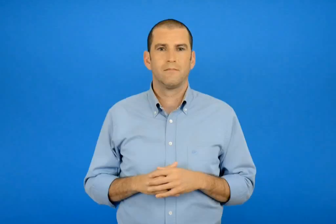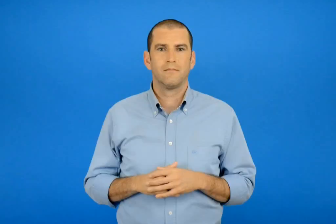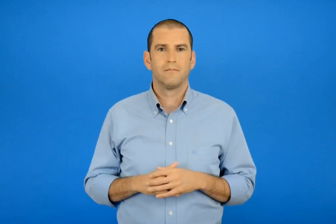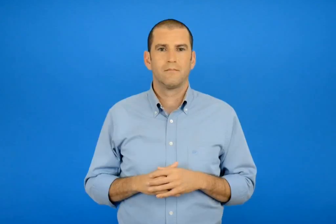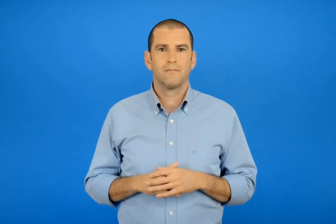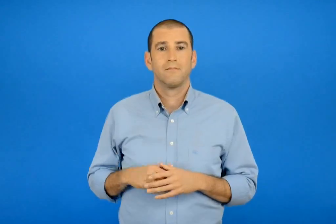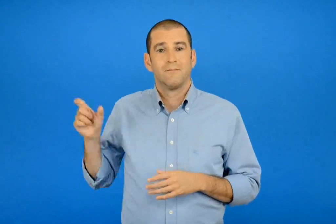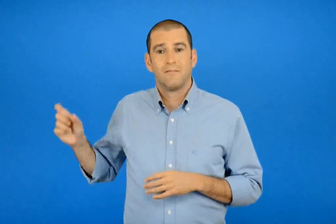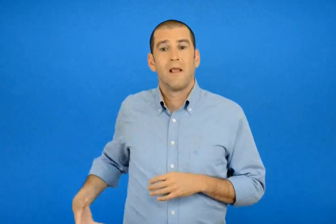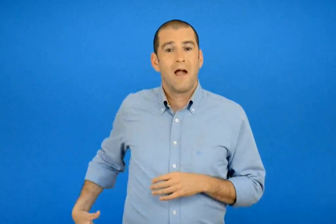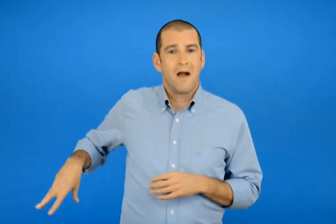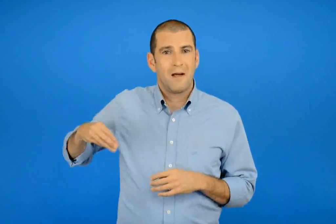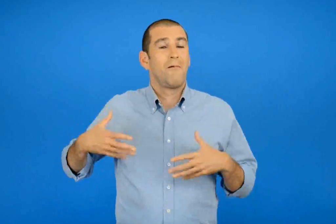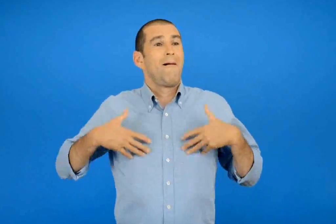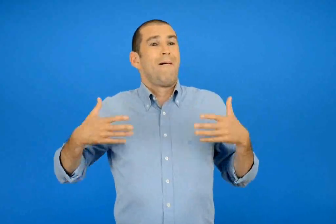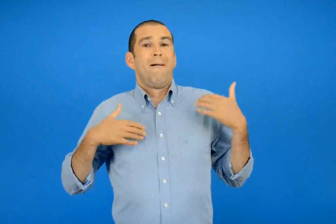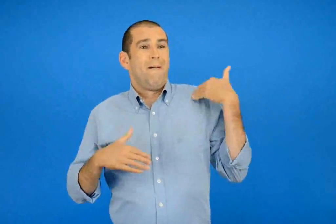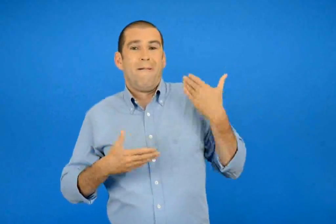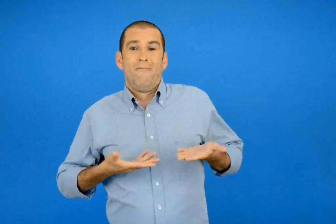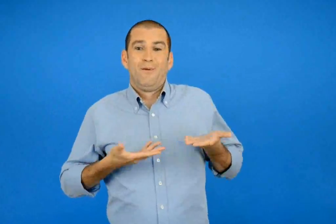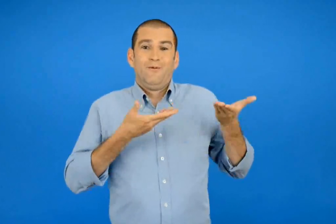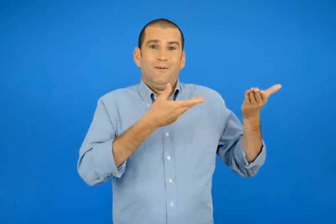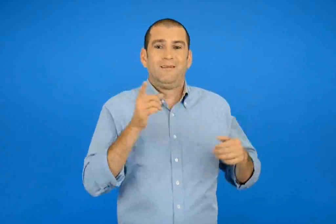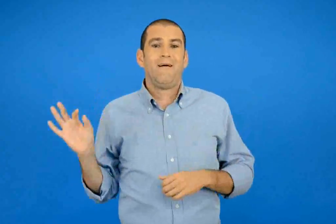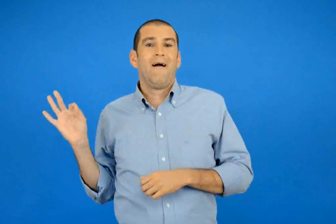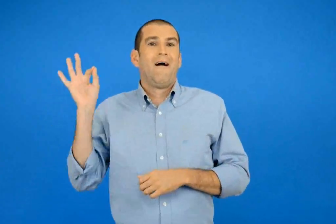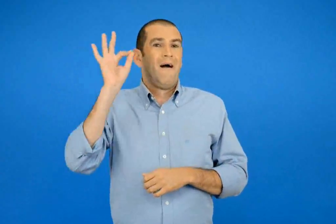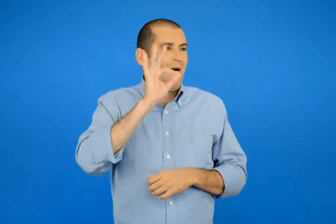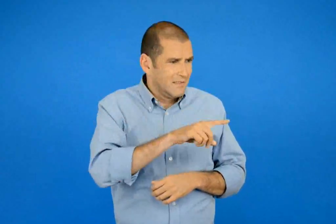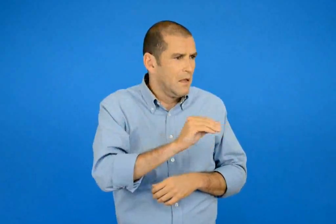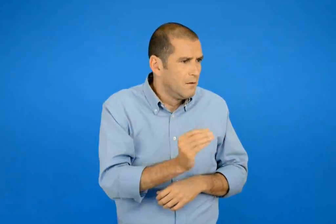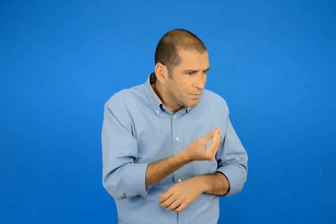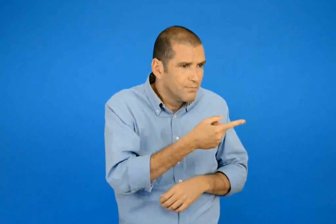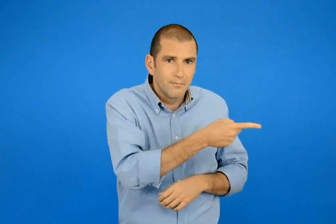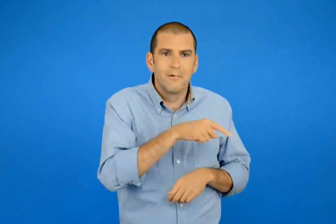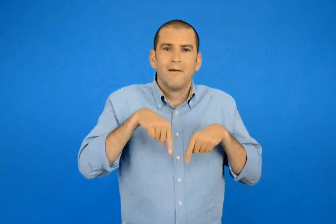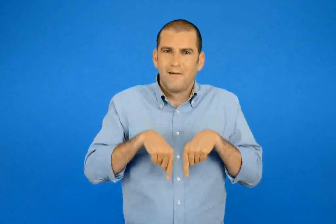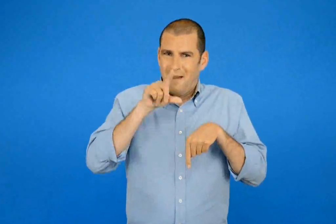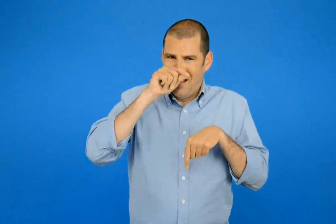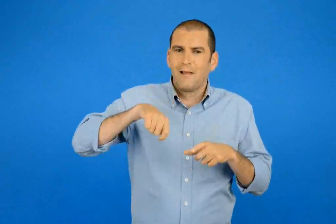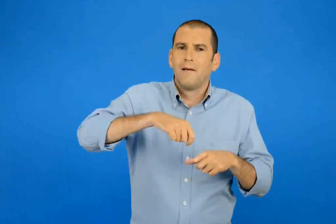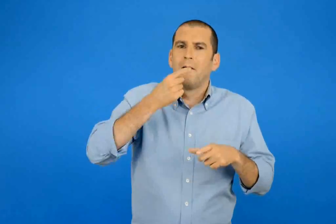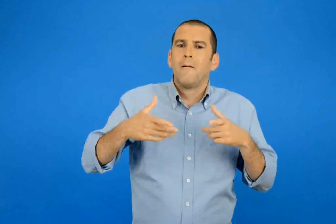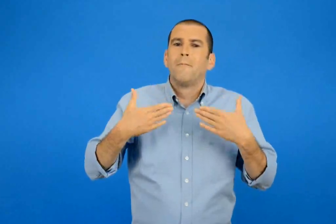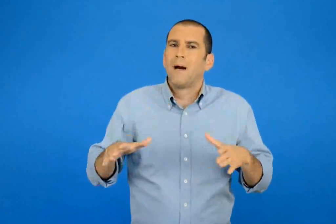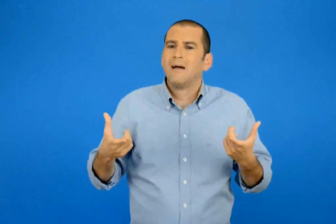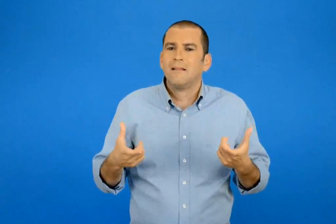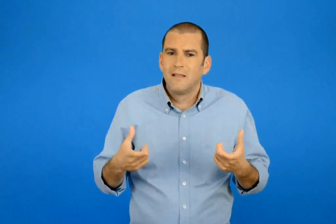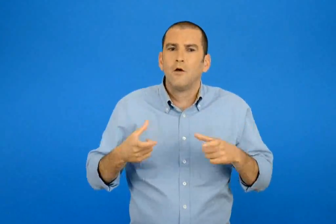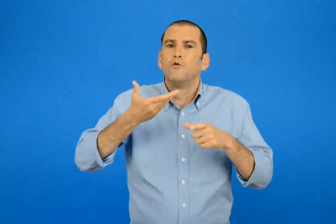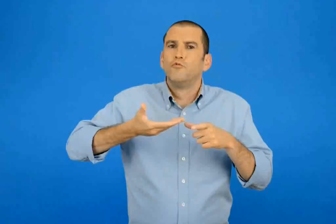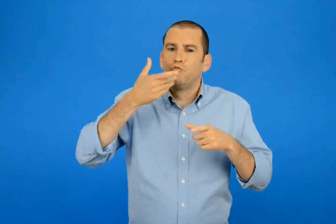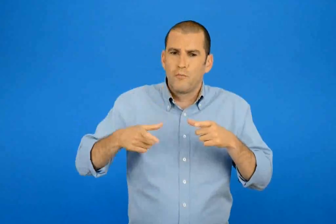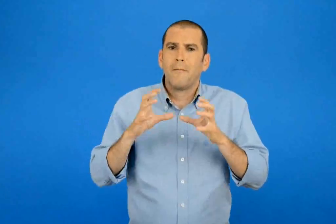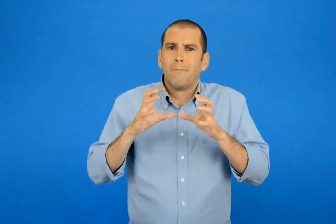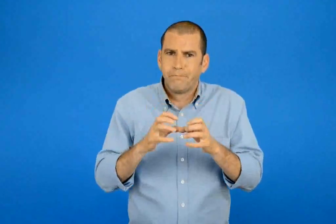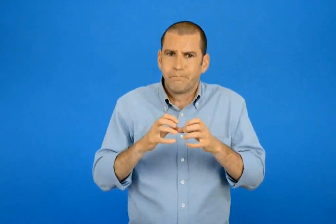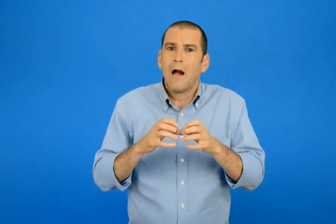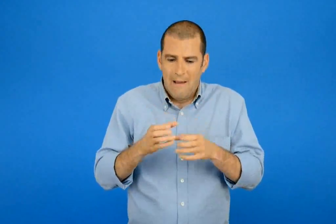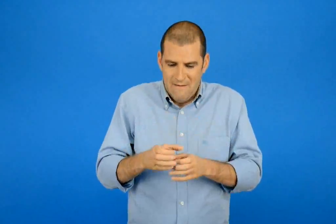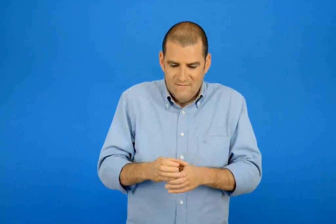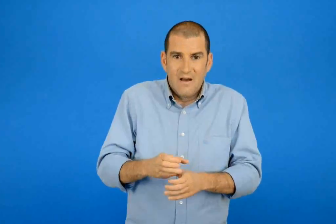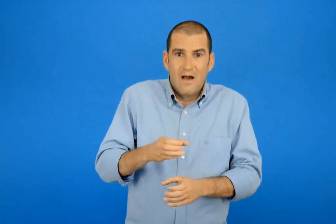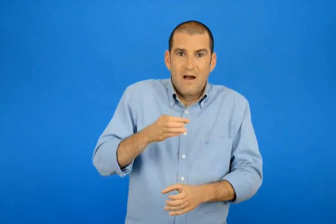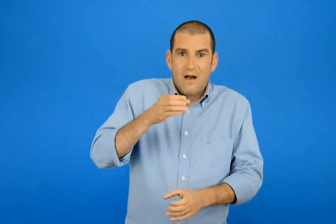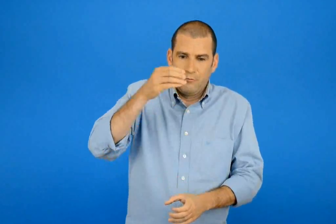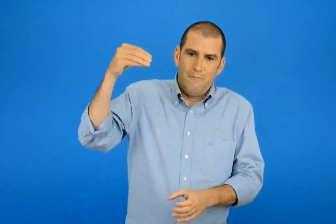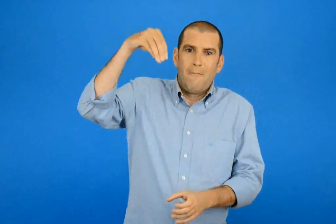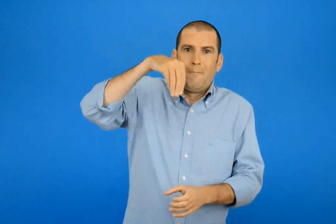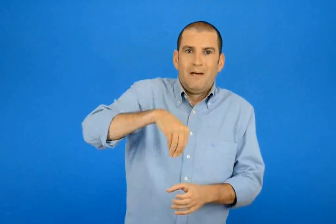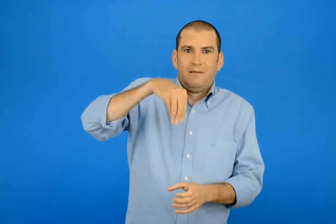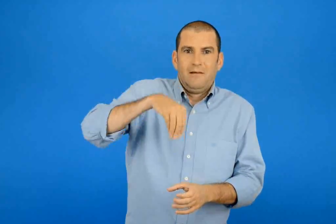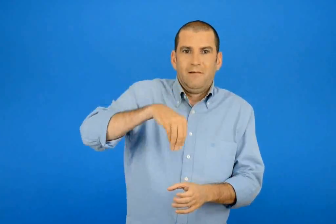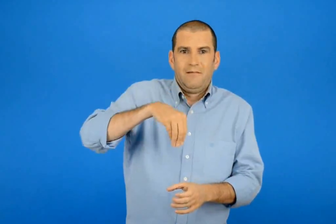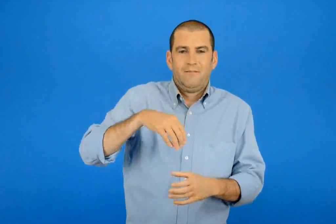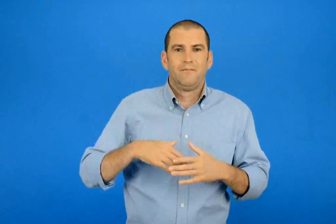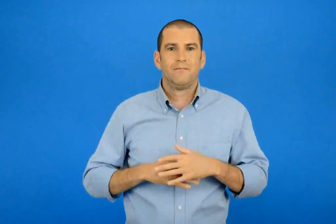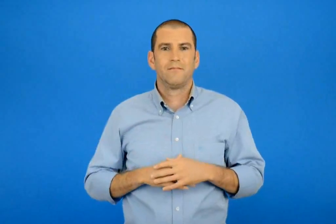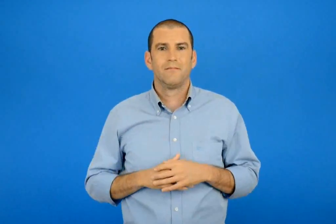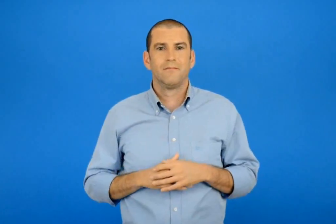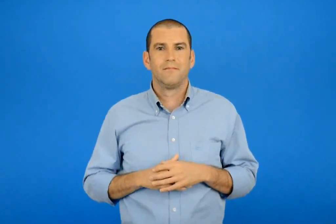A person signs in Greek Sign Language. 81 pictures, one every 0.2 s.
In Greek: η αλεπού ευχαριστήθηκε με την πρόσκληση σαν έφτασε όμως είδε πως το λελέκι είχε μαγειρέψει σούπα πηχτή και την είχε σερβίρει σε ψηλά βάζα
